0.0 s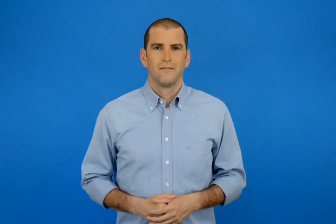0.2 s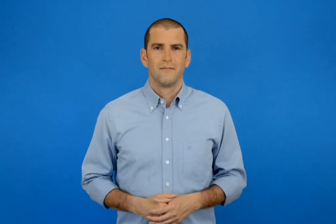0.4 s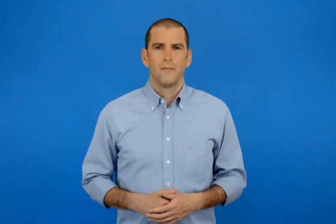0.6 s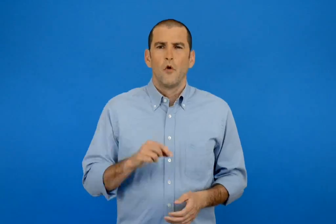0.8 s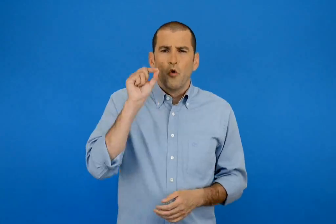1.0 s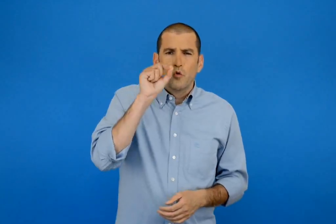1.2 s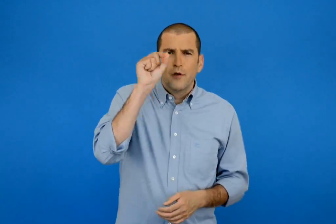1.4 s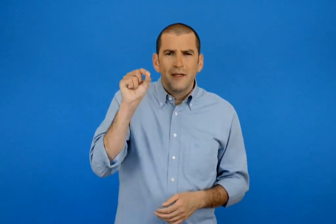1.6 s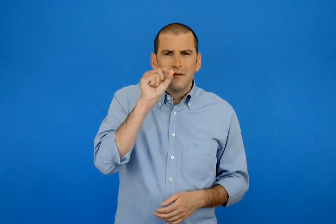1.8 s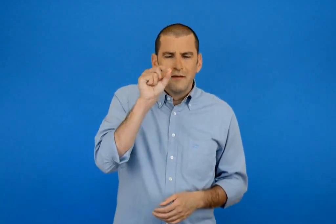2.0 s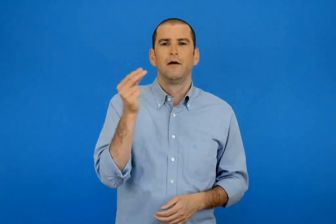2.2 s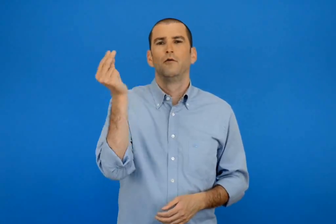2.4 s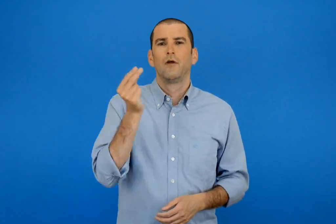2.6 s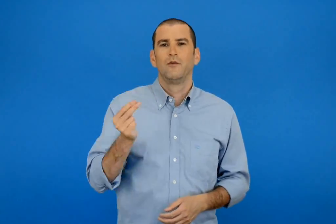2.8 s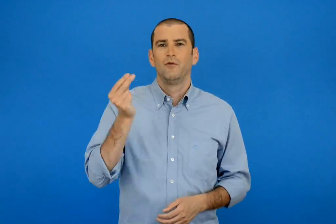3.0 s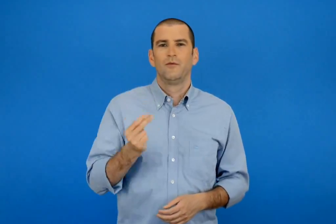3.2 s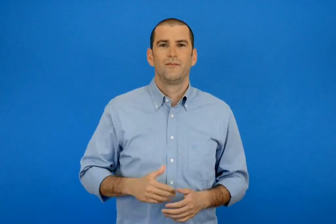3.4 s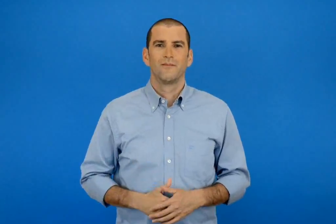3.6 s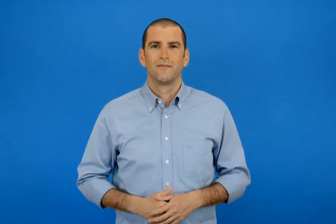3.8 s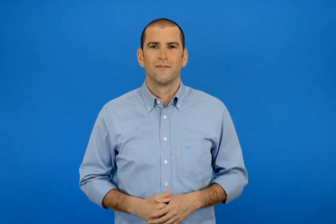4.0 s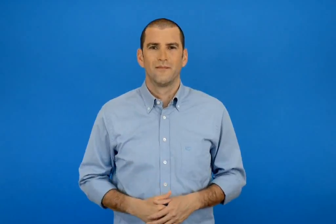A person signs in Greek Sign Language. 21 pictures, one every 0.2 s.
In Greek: ζωγραφίζω κουκκίδες
